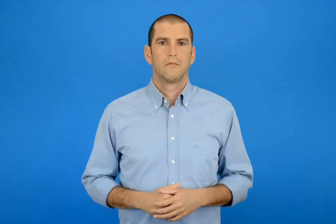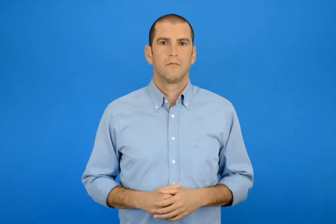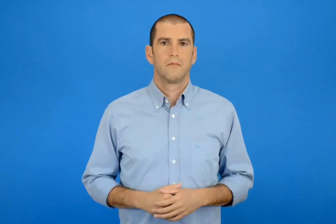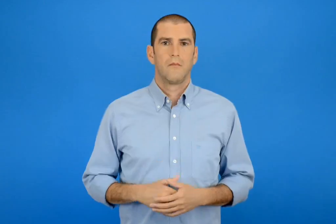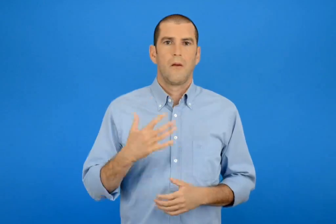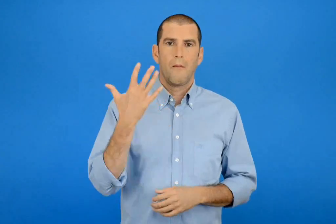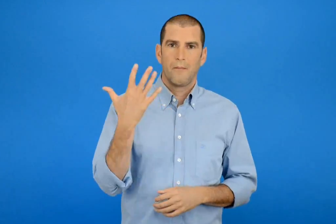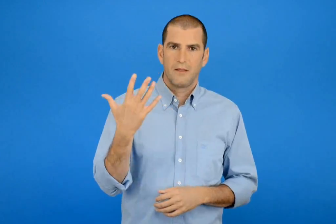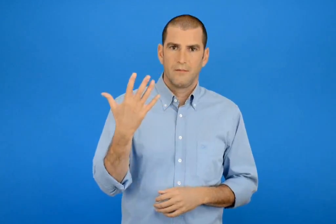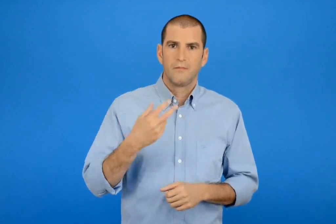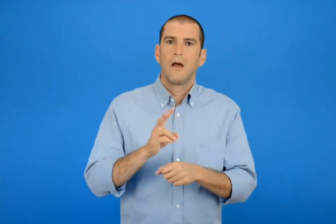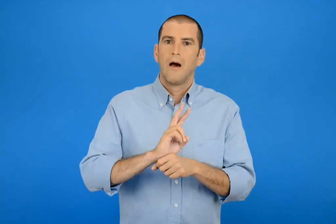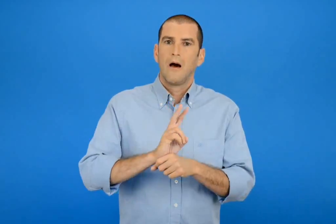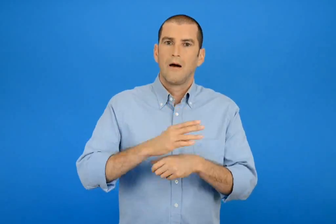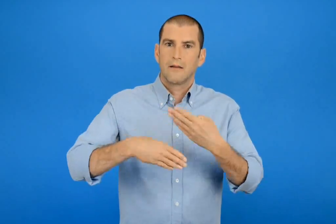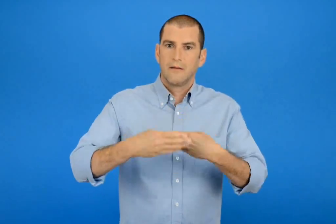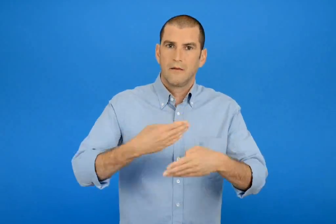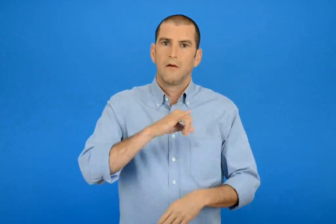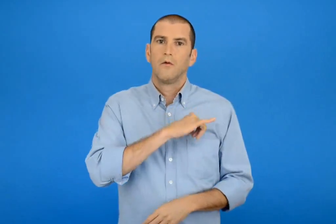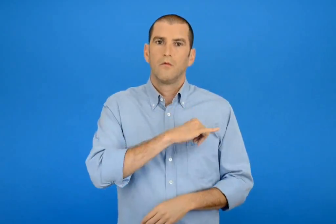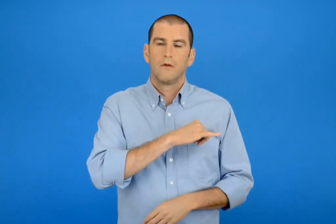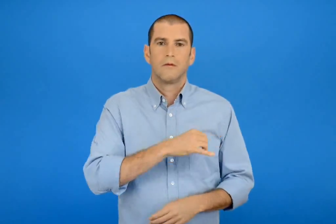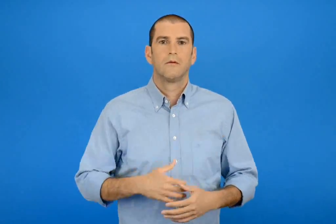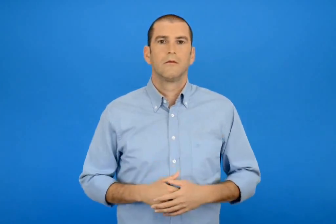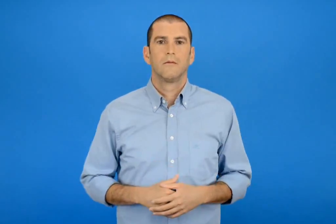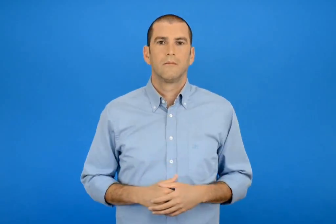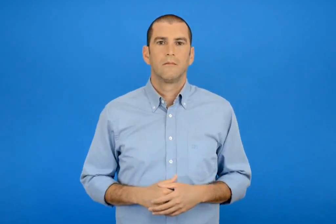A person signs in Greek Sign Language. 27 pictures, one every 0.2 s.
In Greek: 5 το χαρτί υγείας
